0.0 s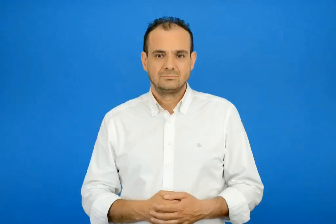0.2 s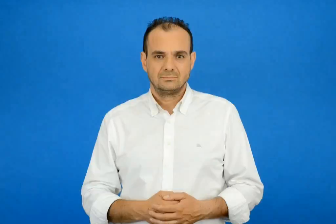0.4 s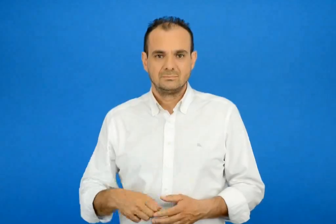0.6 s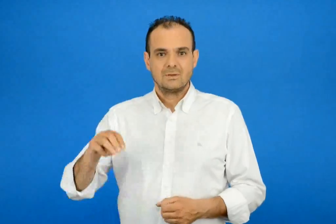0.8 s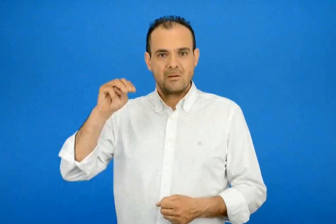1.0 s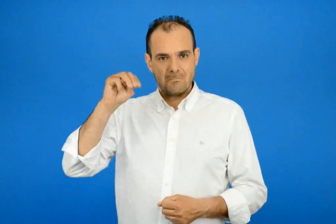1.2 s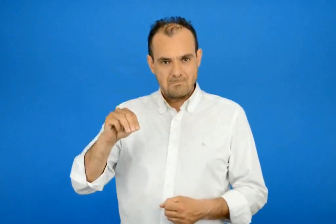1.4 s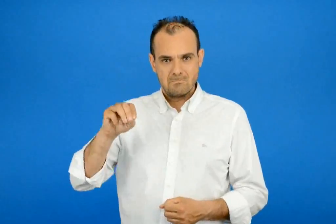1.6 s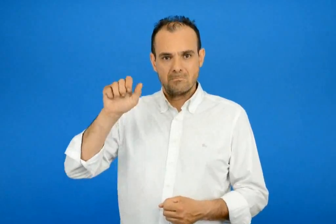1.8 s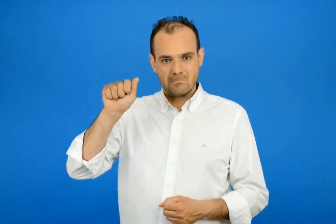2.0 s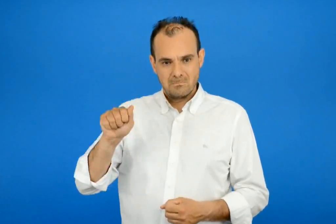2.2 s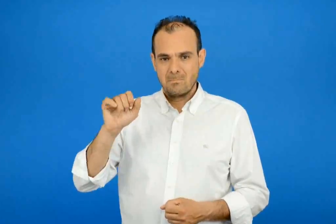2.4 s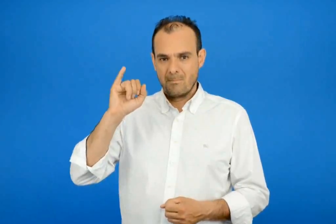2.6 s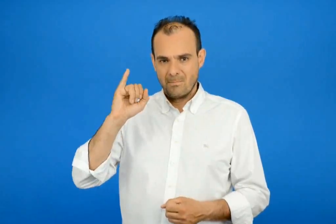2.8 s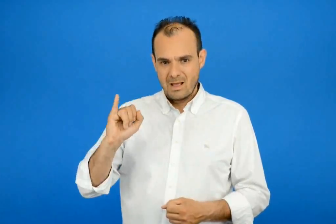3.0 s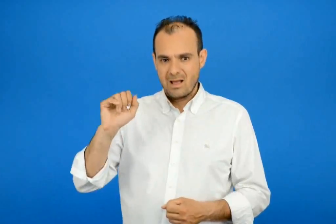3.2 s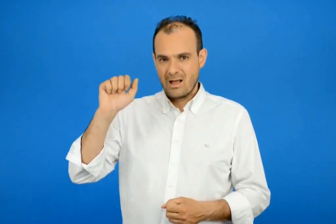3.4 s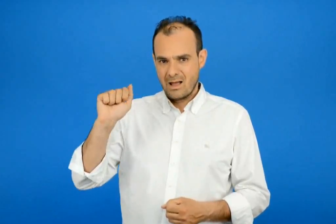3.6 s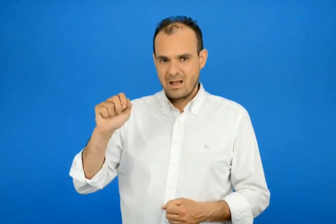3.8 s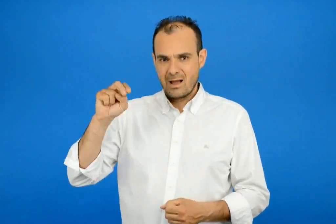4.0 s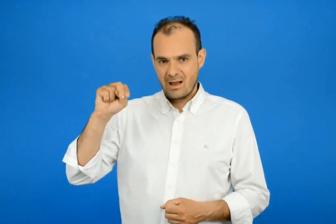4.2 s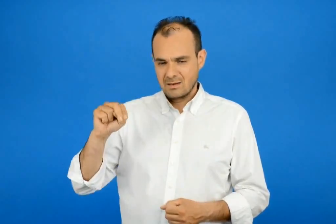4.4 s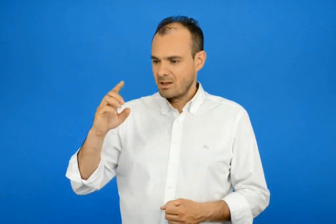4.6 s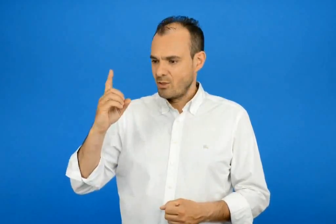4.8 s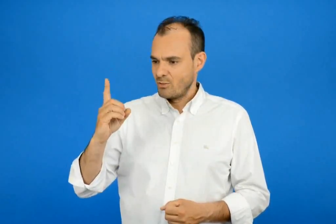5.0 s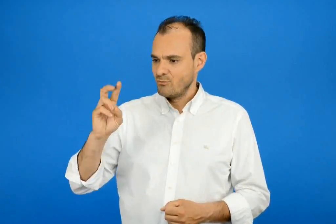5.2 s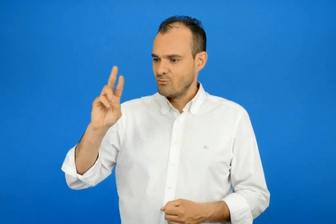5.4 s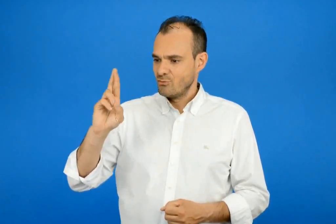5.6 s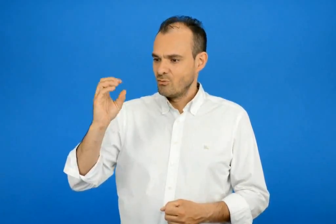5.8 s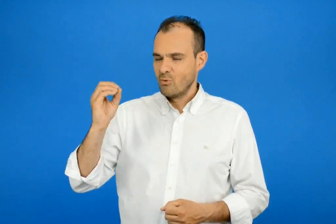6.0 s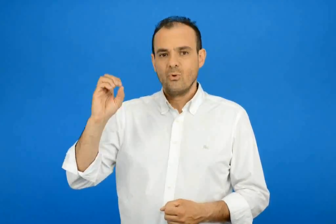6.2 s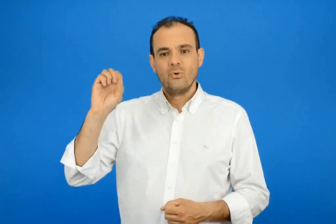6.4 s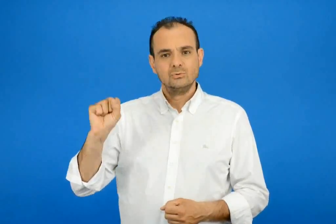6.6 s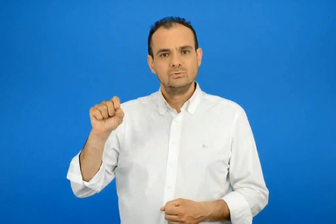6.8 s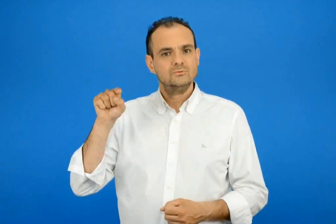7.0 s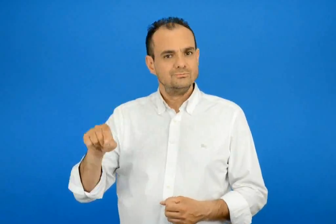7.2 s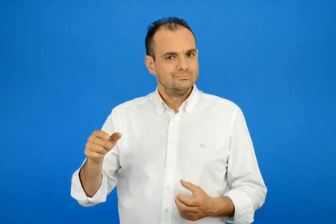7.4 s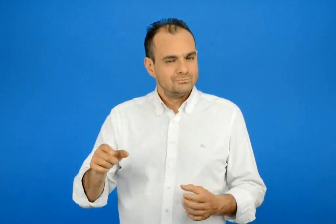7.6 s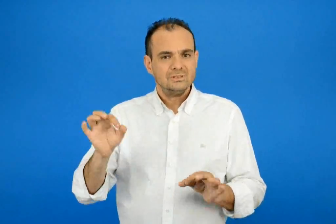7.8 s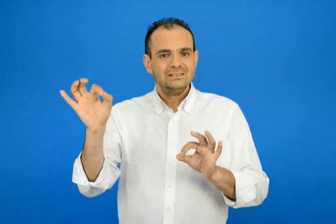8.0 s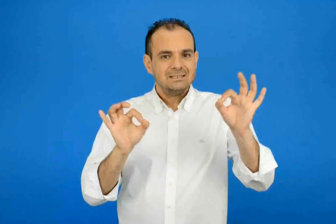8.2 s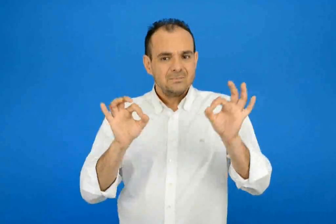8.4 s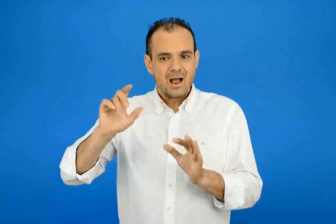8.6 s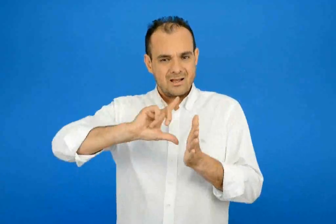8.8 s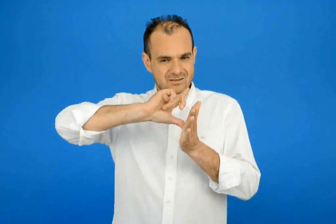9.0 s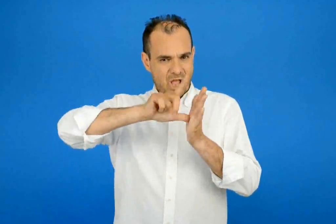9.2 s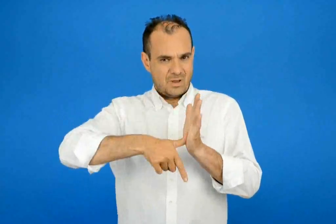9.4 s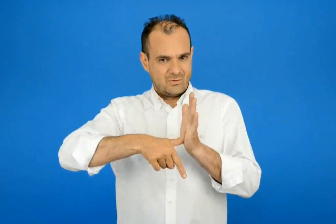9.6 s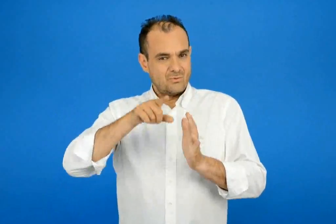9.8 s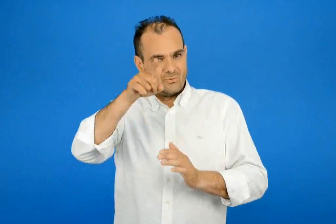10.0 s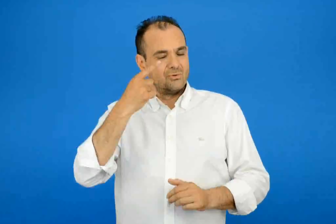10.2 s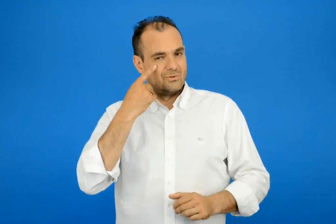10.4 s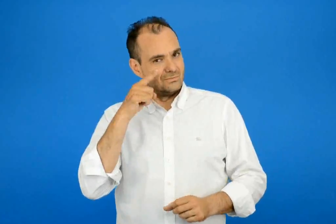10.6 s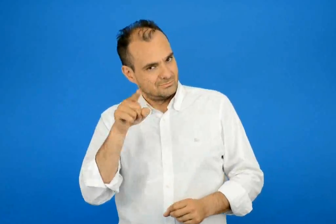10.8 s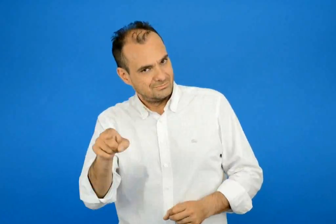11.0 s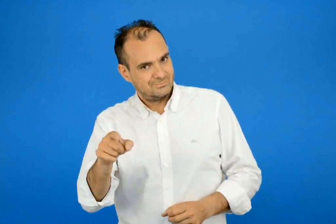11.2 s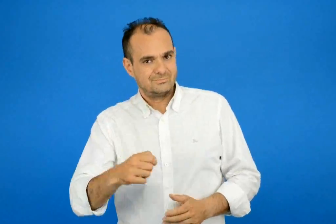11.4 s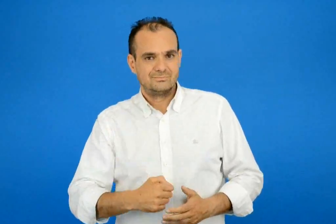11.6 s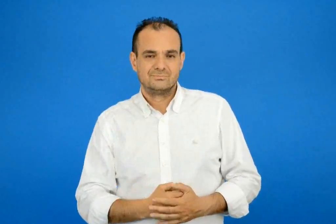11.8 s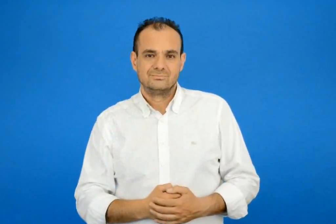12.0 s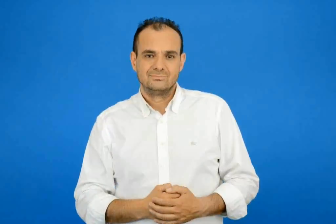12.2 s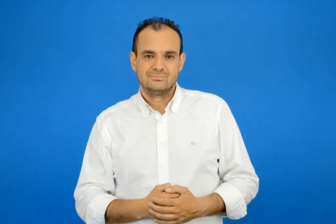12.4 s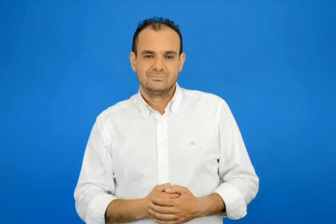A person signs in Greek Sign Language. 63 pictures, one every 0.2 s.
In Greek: μαίανδρος ο γεωμετρικό σχήμα όπως το ακόλουθο
